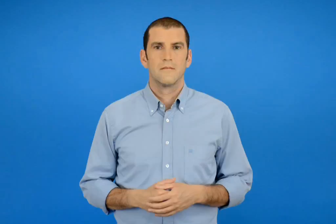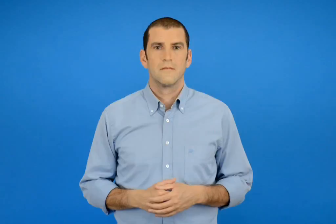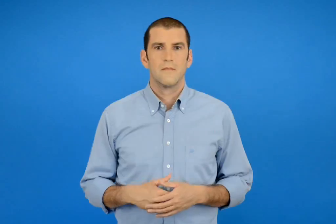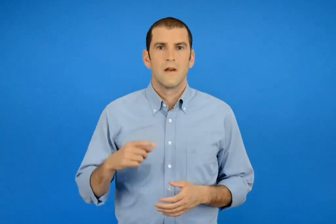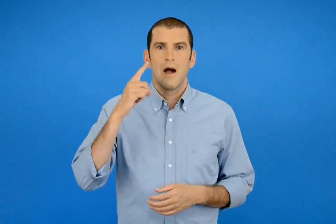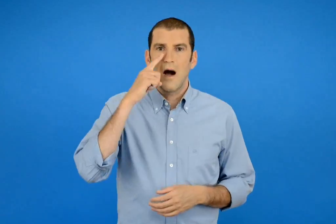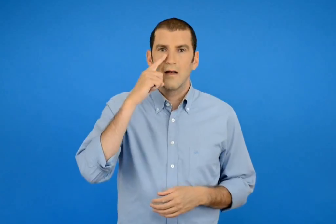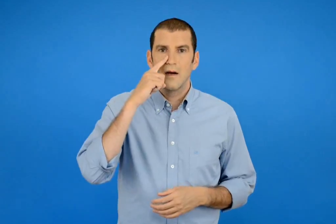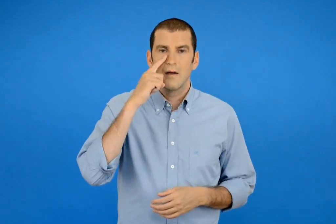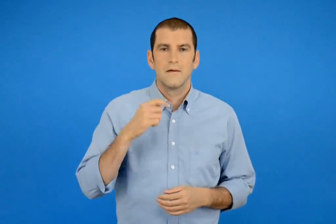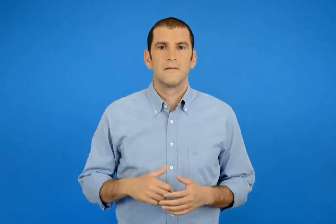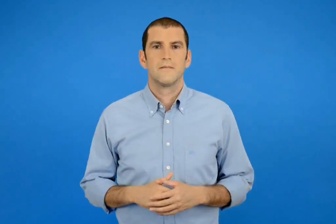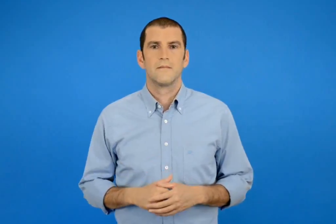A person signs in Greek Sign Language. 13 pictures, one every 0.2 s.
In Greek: η άννα
